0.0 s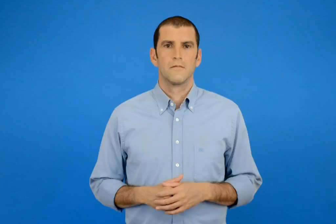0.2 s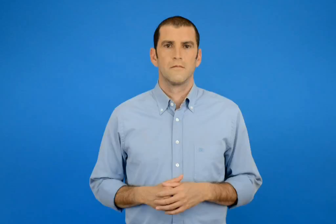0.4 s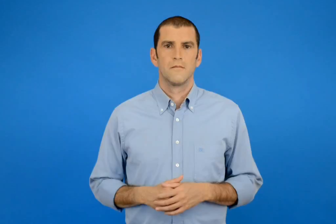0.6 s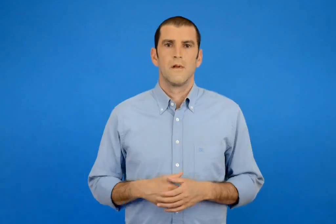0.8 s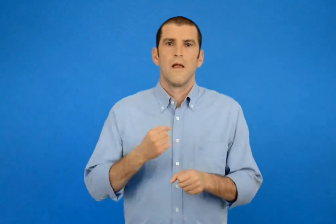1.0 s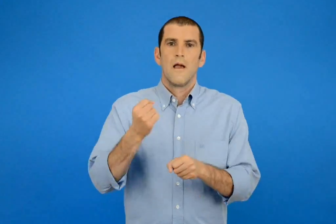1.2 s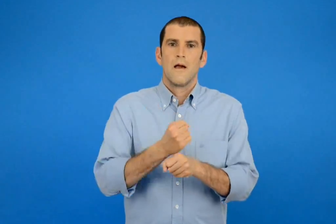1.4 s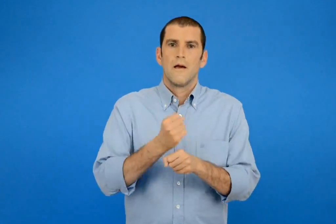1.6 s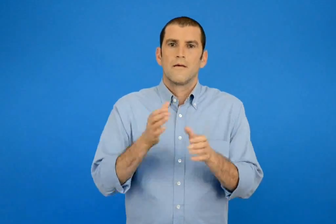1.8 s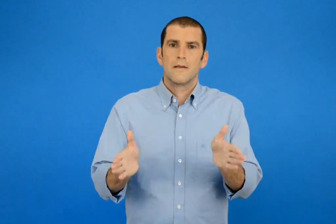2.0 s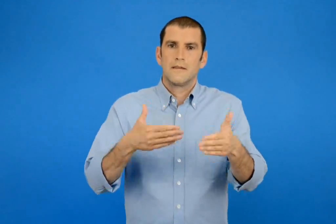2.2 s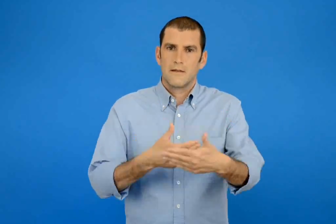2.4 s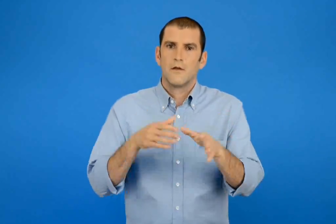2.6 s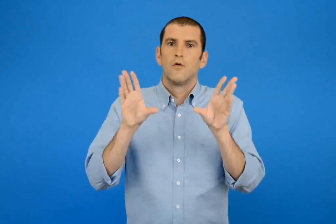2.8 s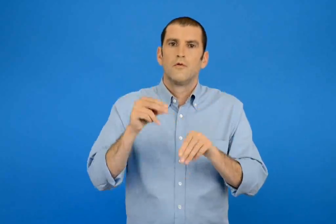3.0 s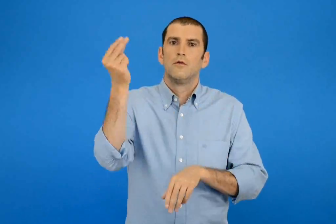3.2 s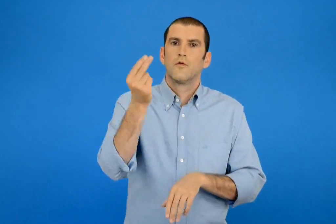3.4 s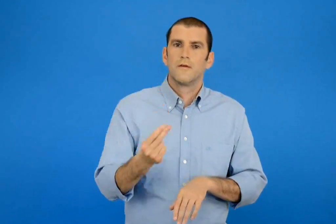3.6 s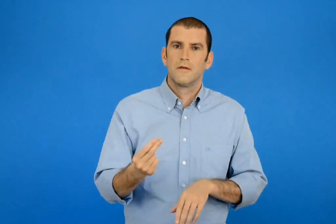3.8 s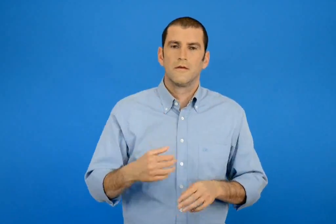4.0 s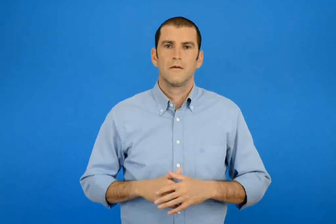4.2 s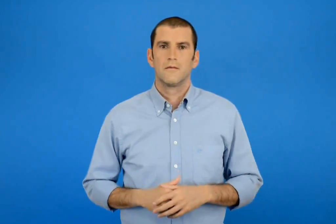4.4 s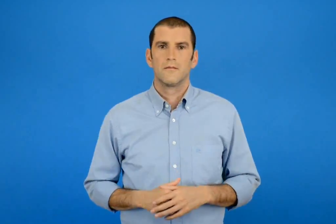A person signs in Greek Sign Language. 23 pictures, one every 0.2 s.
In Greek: στο εργαστήρι ζωγραφικής
